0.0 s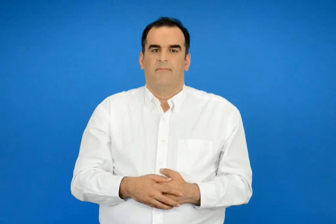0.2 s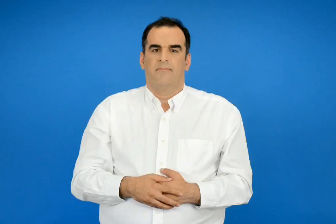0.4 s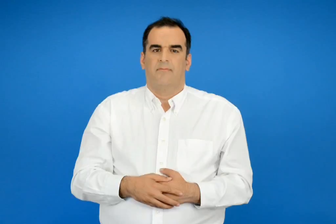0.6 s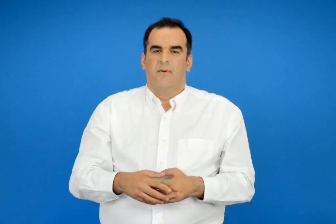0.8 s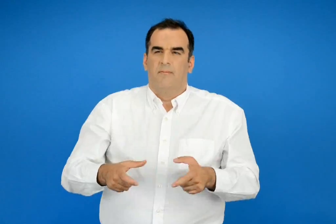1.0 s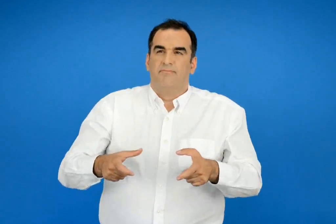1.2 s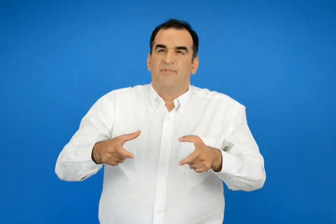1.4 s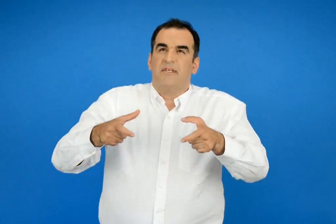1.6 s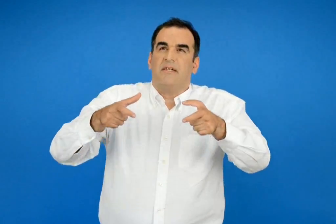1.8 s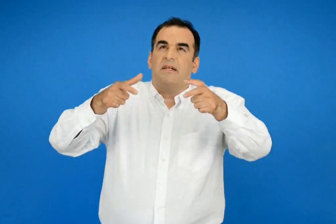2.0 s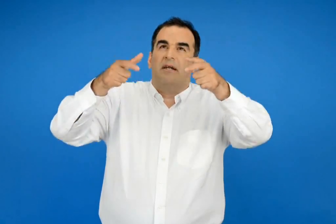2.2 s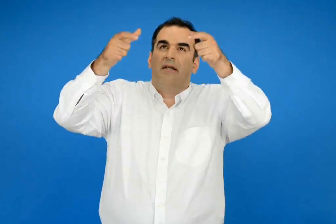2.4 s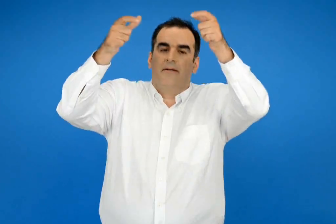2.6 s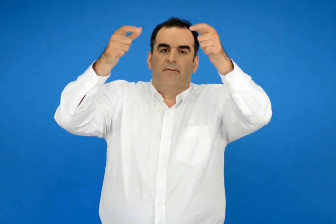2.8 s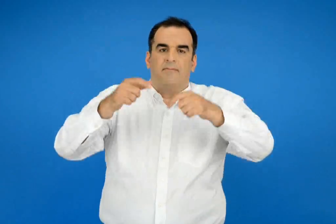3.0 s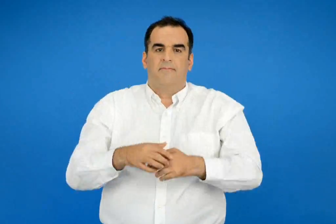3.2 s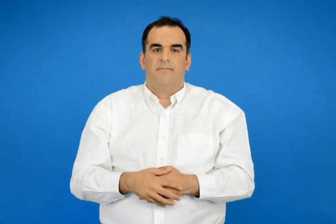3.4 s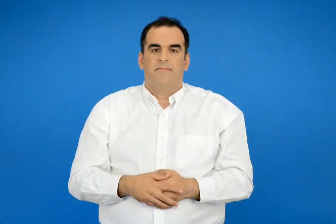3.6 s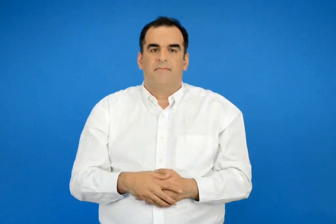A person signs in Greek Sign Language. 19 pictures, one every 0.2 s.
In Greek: ψηλή
